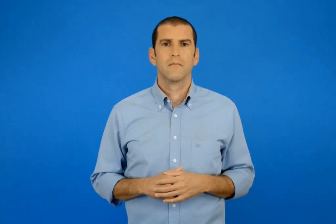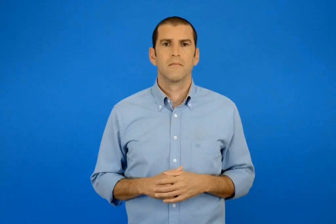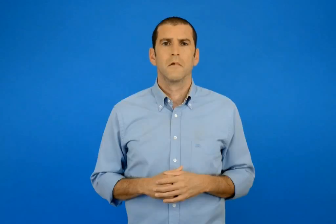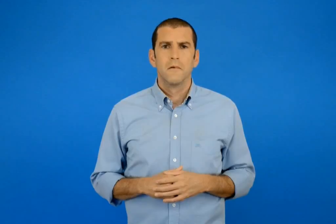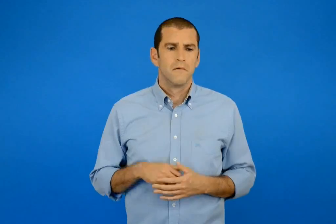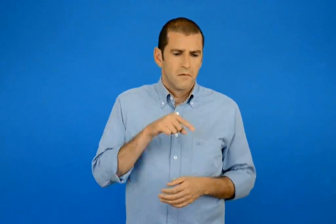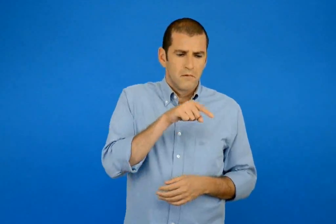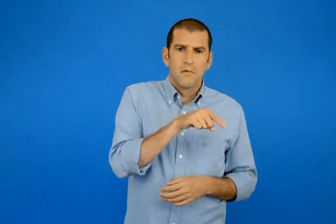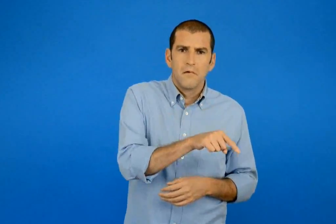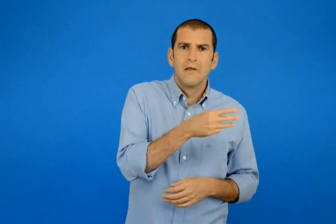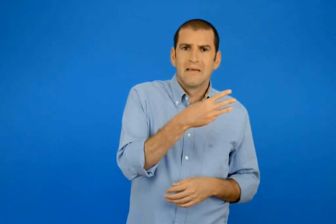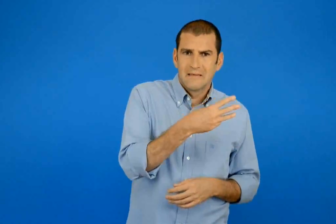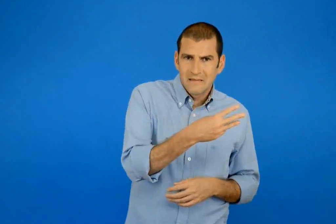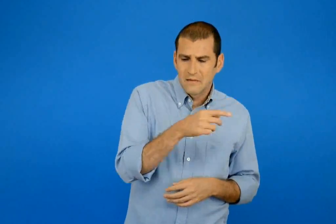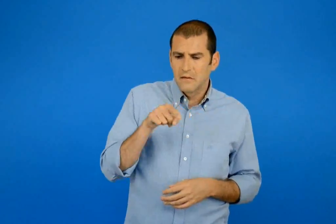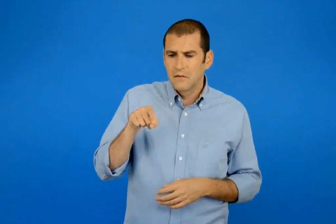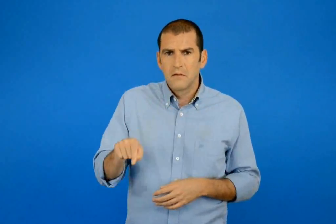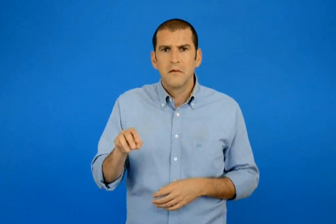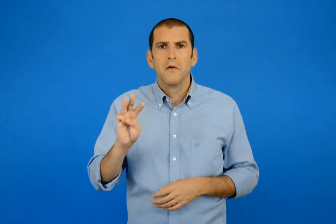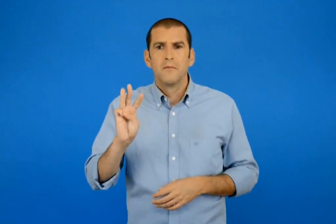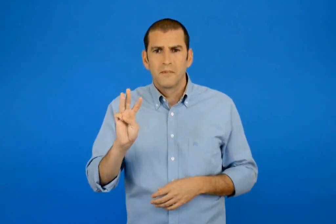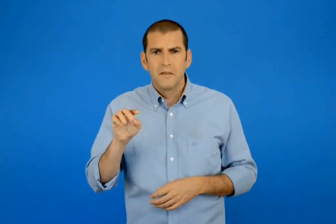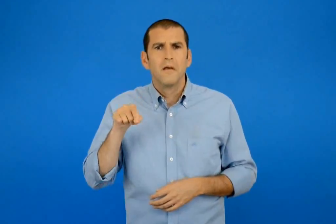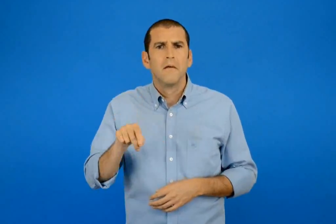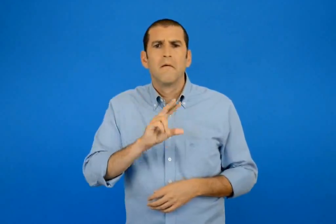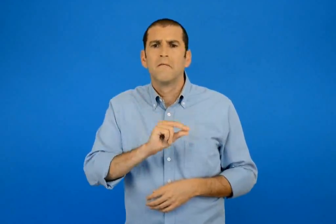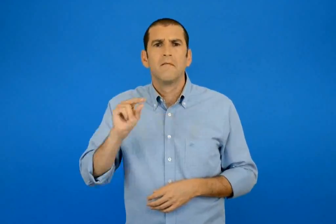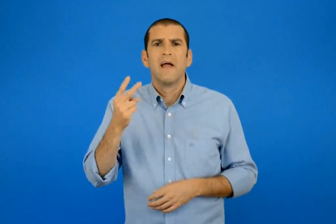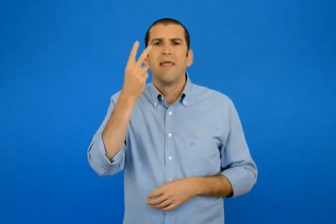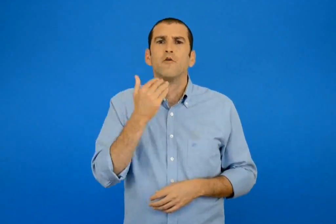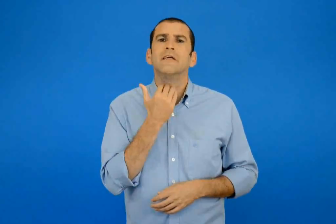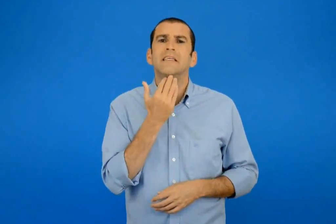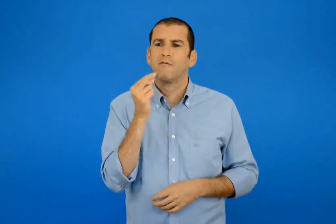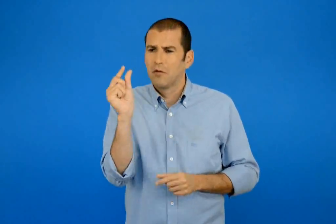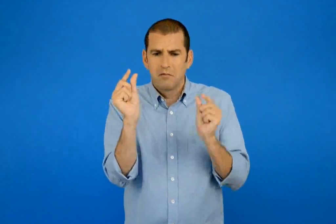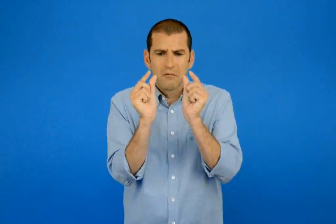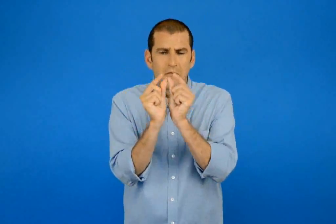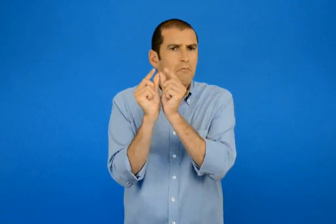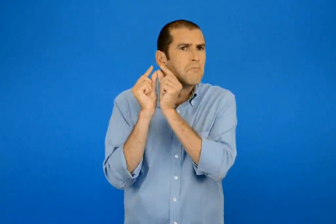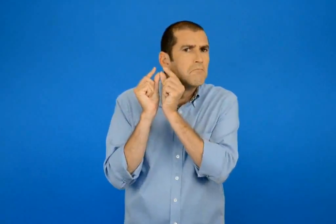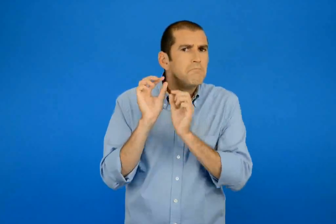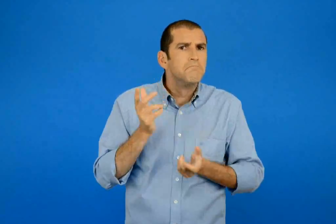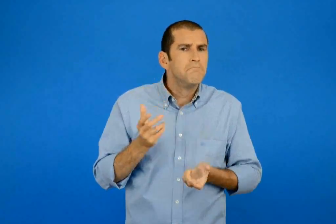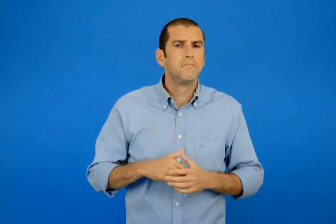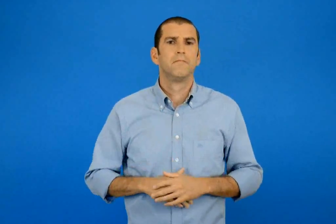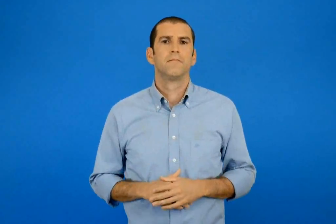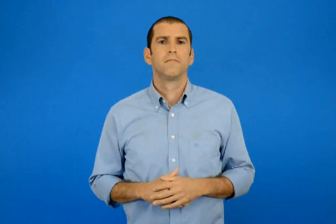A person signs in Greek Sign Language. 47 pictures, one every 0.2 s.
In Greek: το ξ και το ψ σαν δύο σύμφωνα τα ακούω
